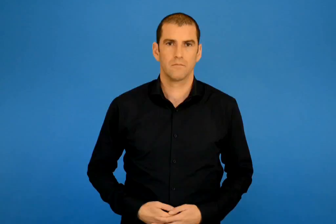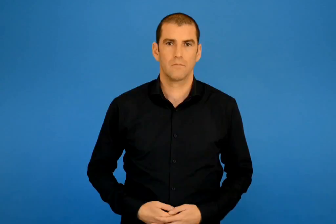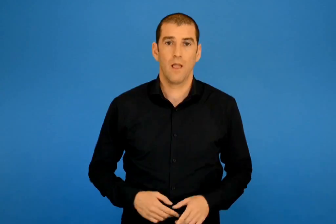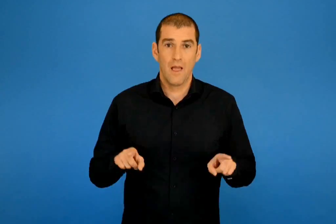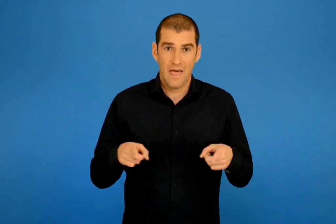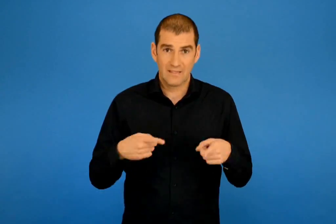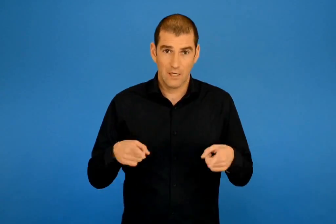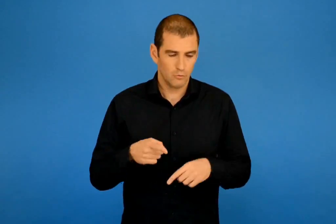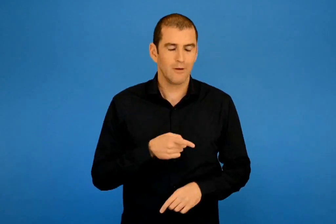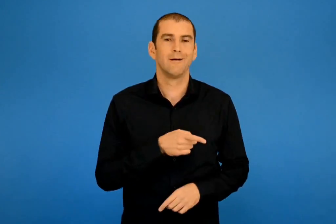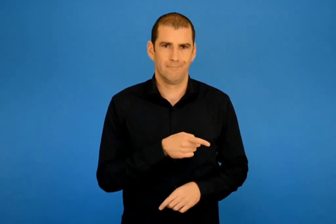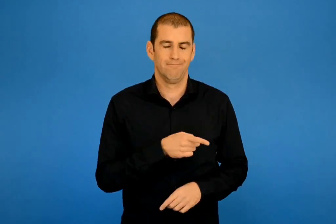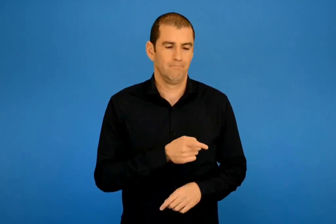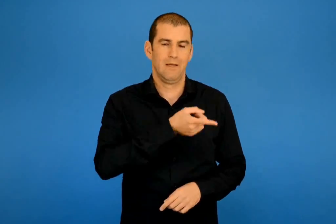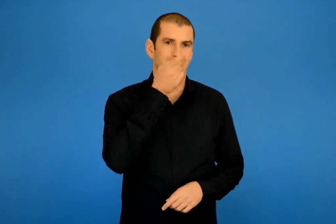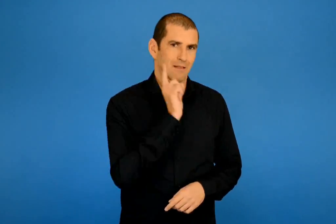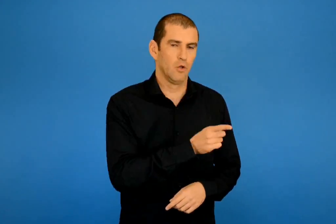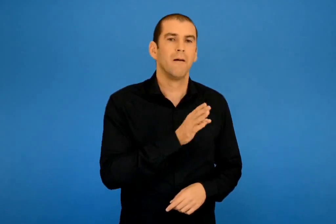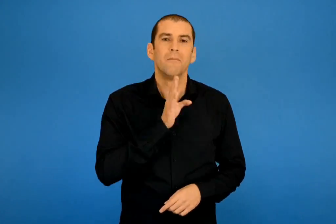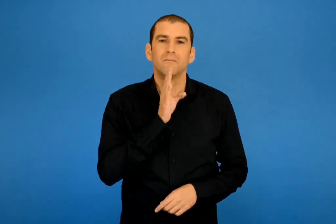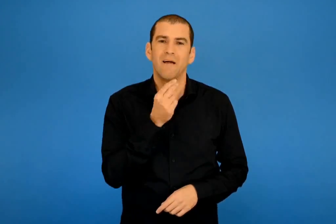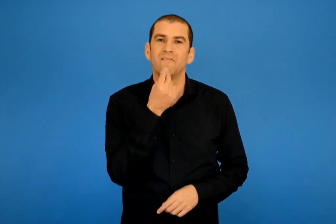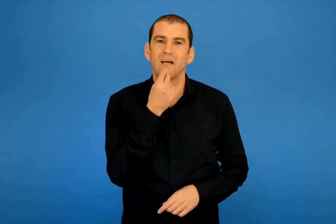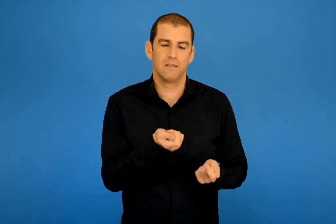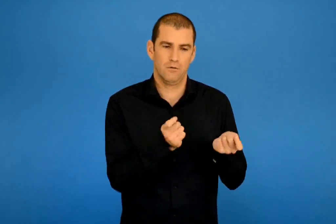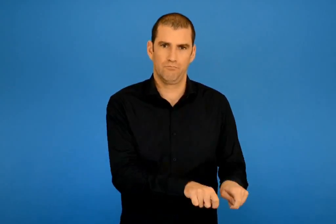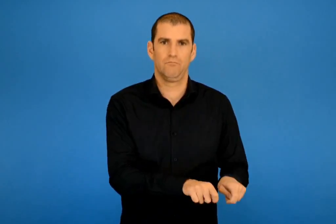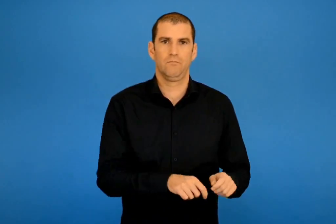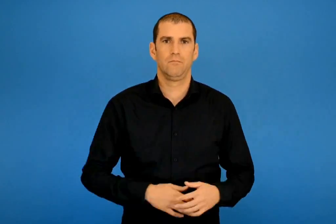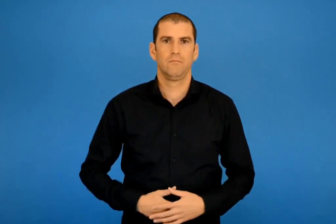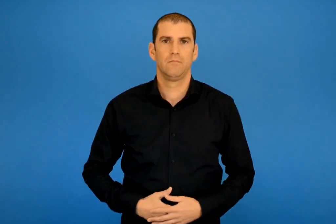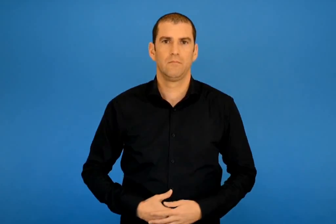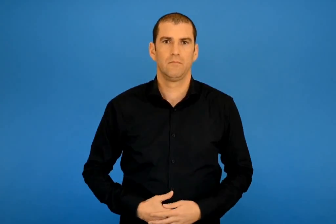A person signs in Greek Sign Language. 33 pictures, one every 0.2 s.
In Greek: ο δάσκαλος τα άφησε νηστικά το μεσημέρι
